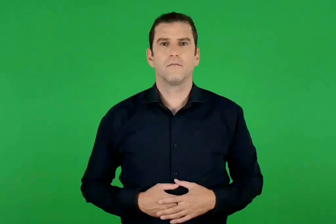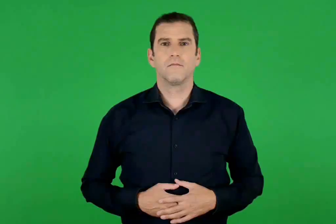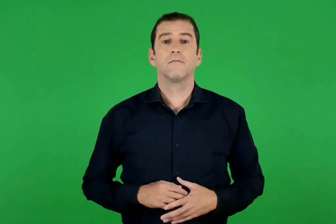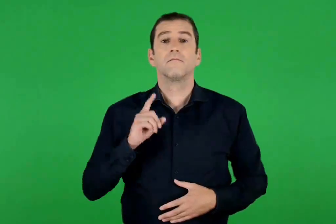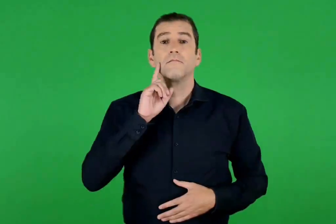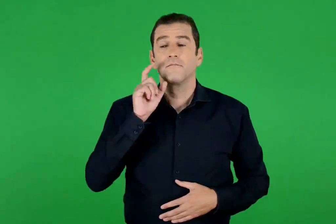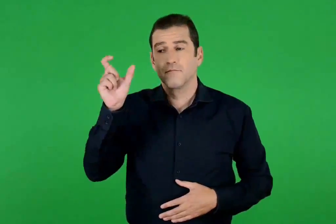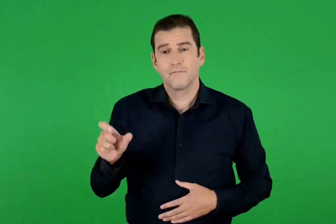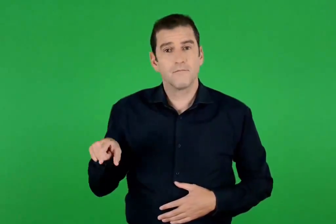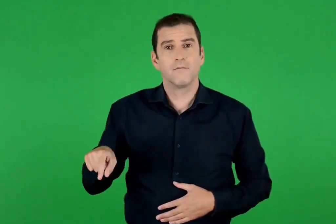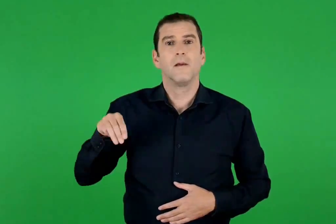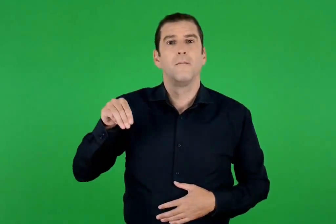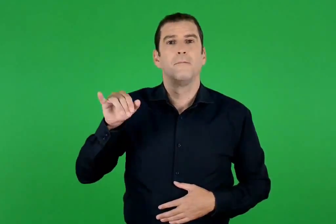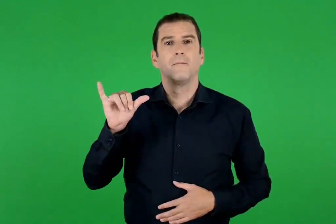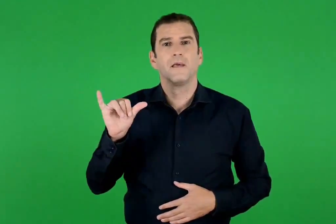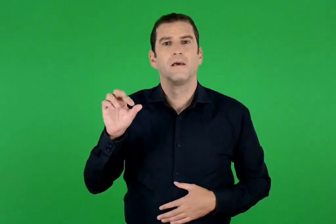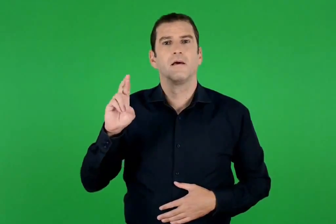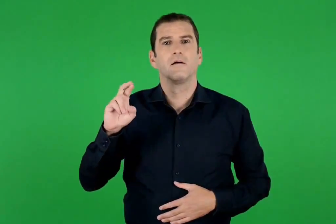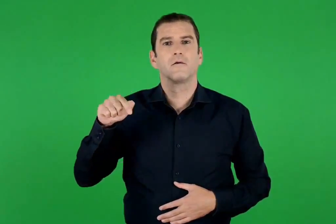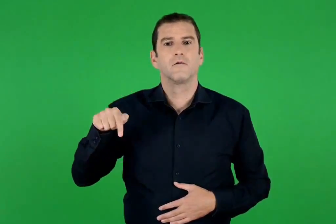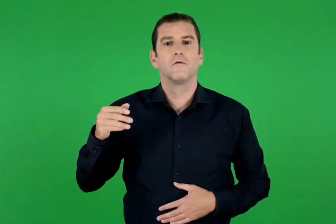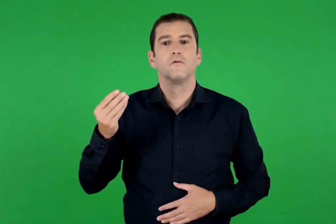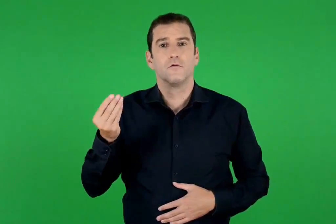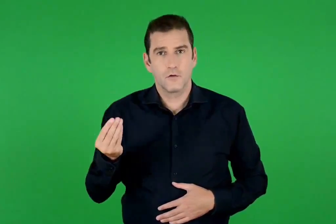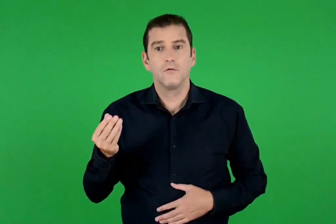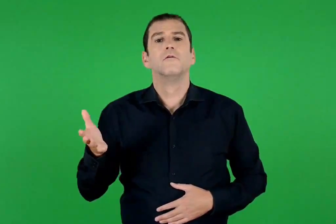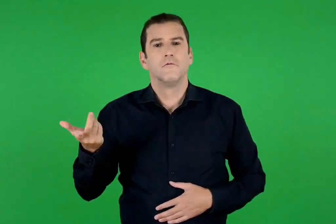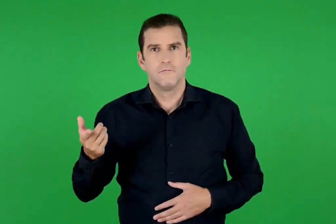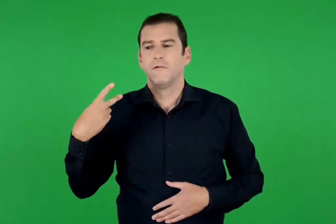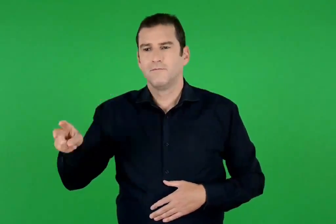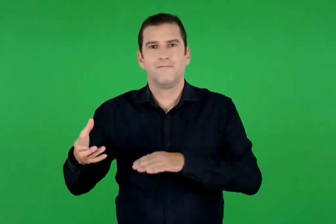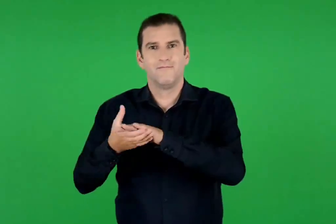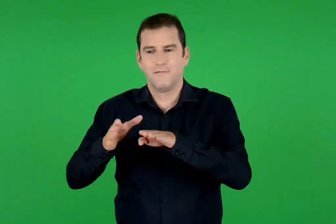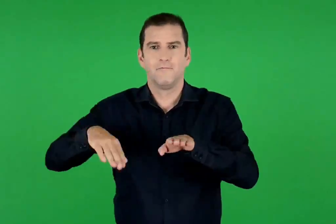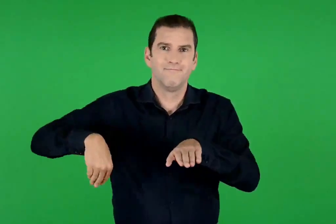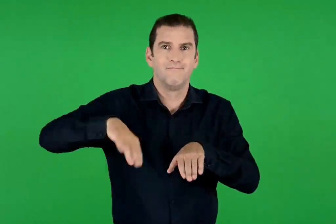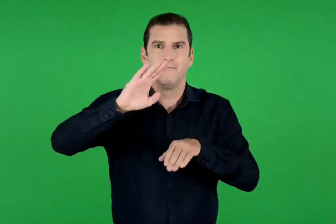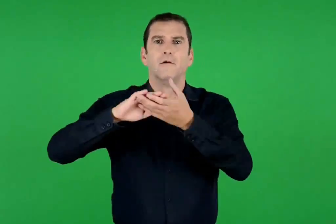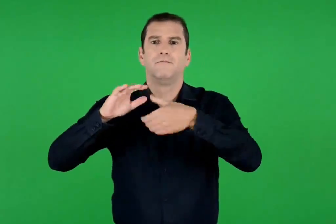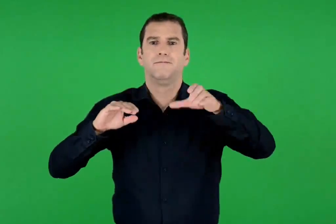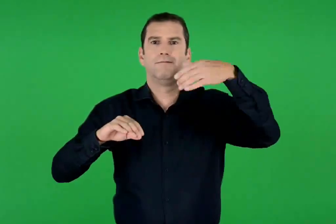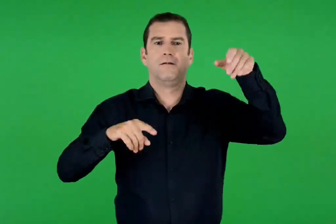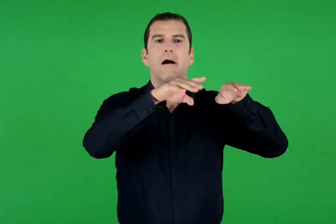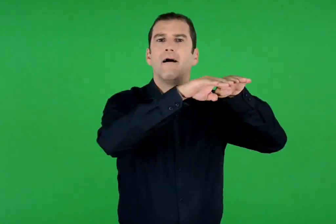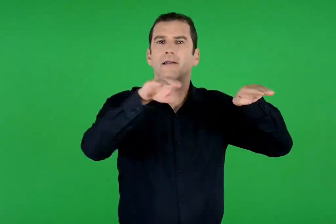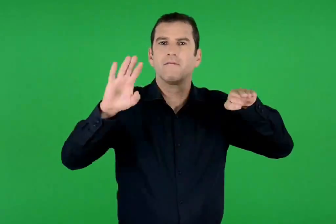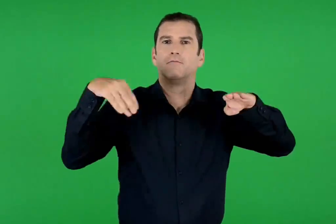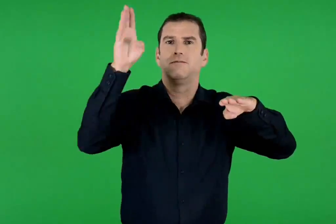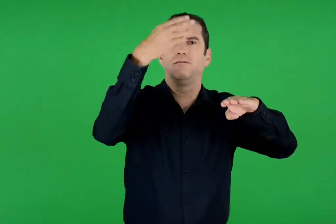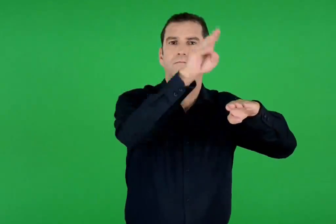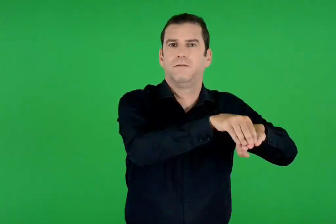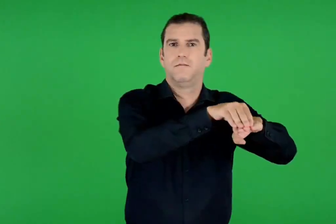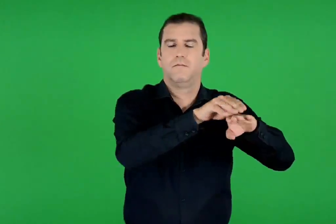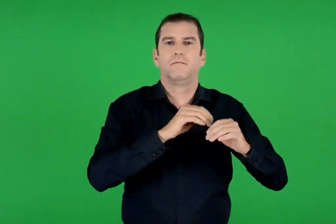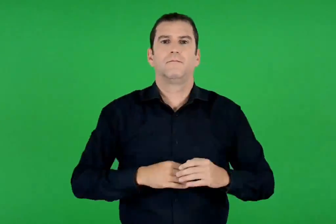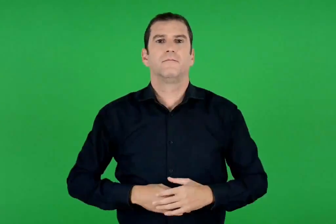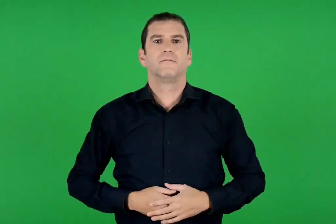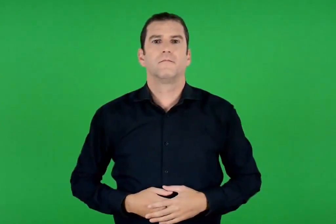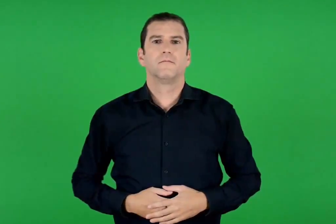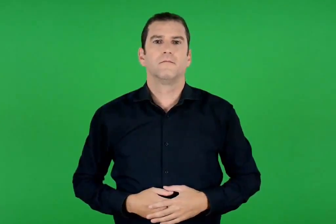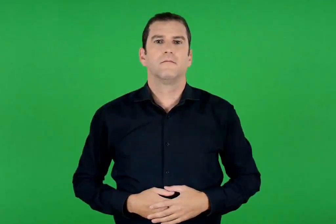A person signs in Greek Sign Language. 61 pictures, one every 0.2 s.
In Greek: η μυρτώ μάλιστα έδωσε μια στο δικό της , που πήγε και στάθηκε πάνω σε ένα ράφι
